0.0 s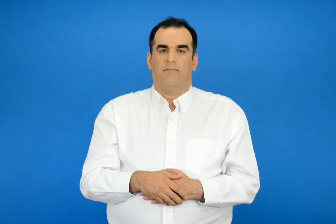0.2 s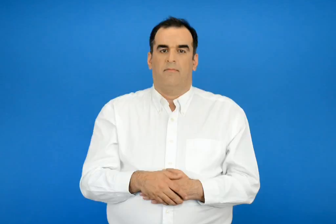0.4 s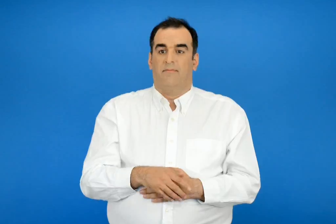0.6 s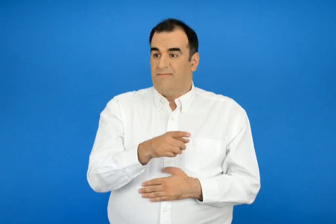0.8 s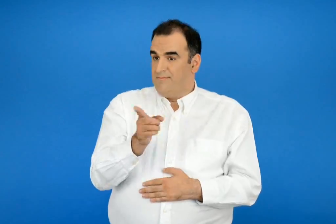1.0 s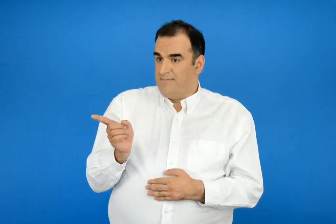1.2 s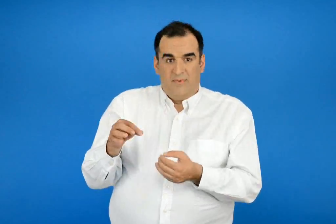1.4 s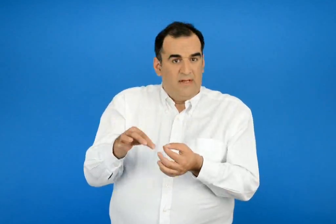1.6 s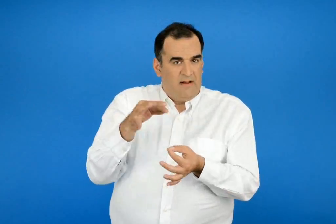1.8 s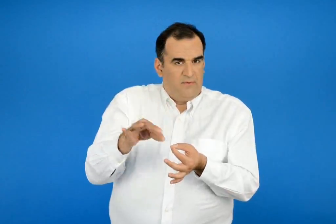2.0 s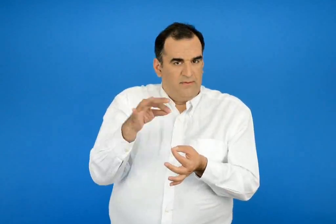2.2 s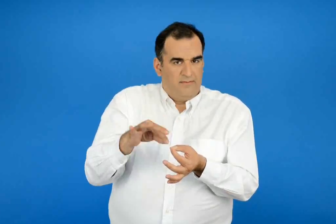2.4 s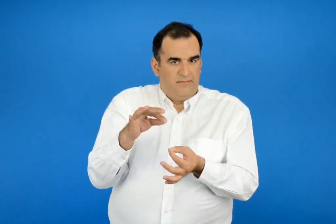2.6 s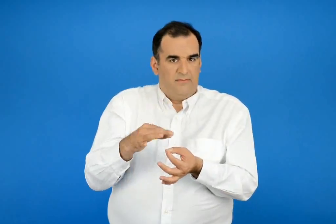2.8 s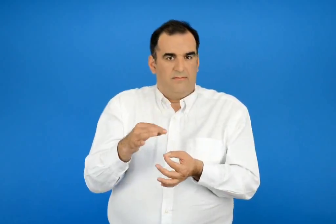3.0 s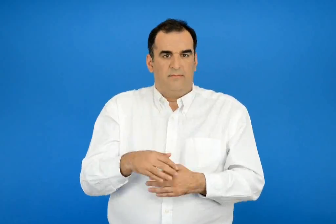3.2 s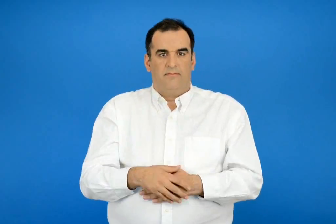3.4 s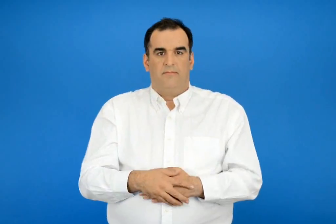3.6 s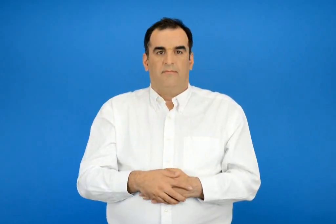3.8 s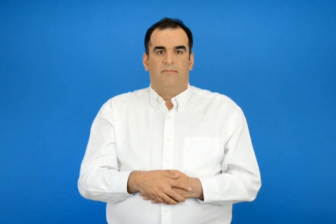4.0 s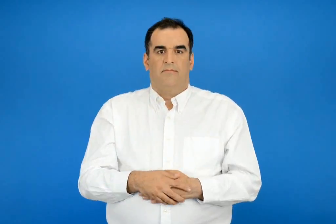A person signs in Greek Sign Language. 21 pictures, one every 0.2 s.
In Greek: ράβουν
